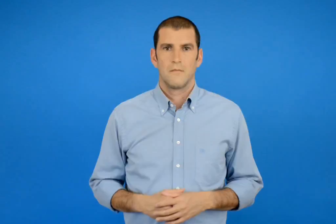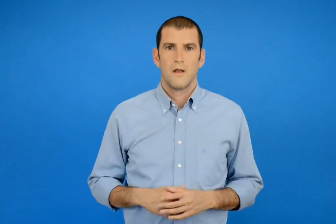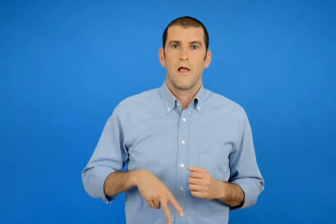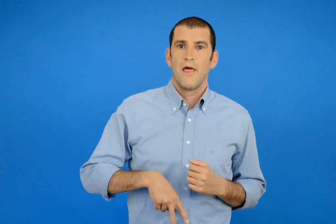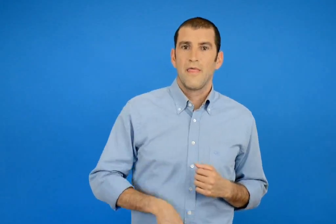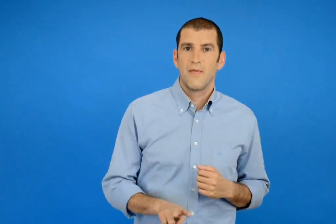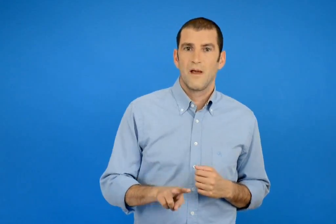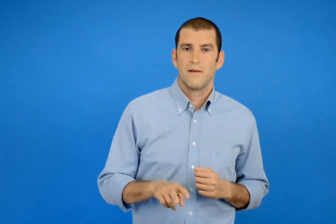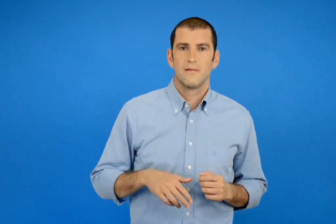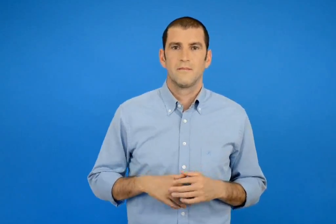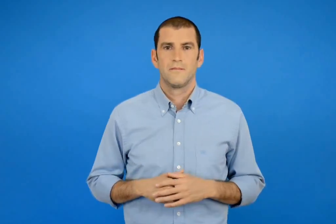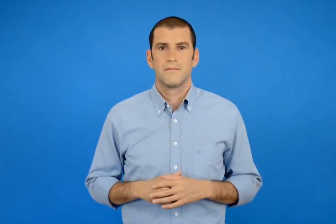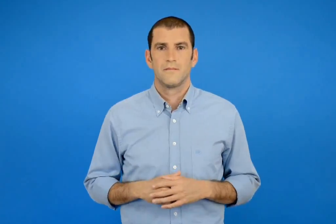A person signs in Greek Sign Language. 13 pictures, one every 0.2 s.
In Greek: τα δίδυμα
